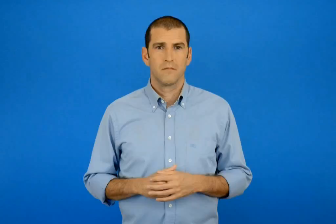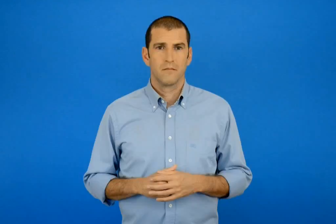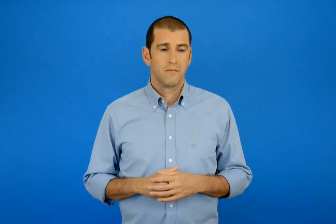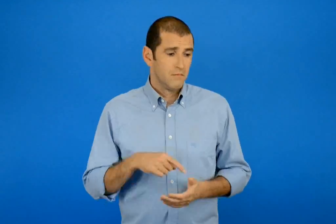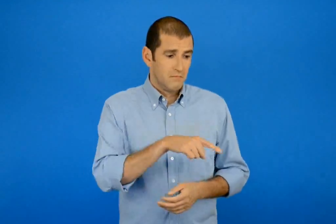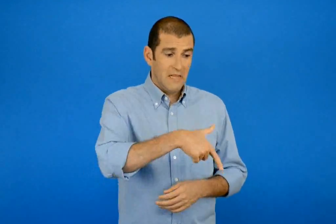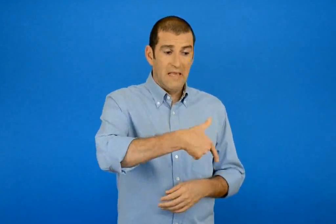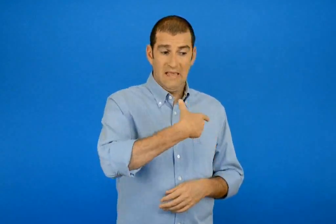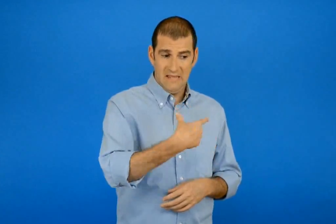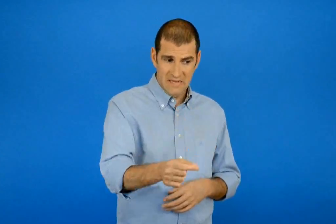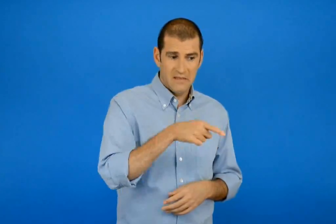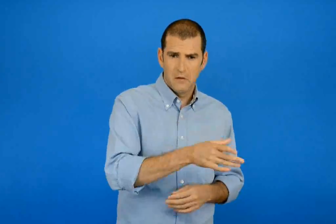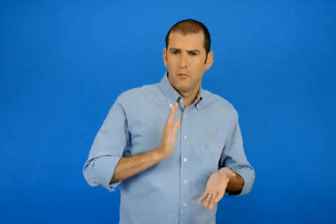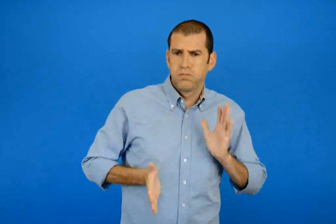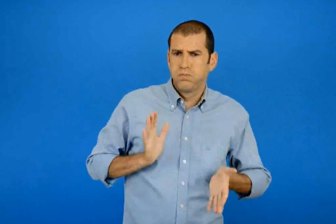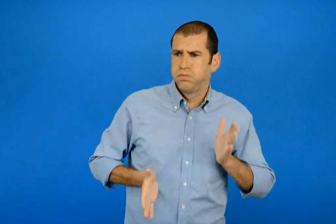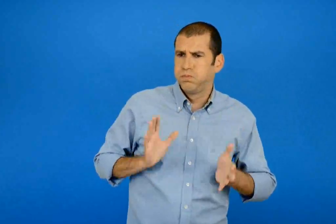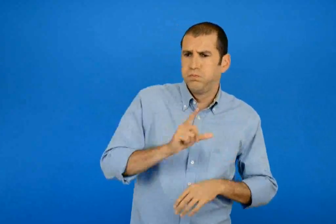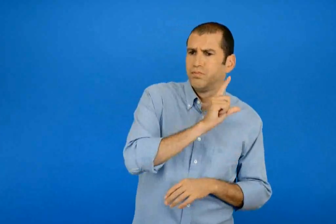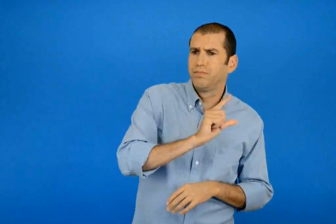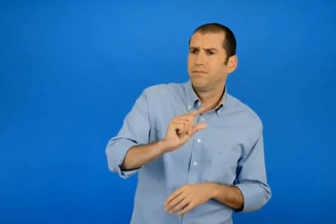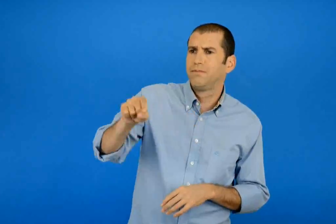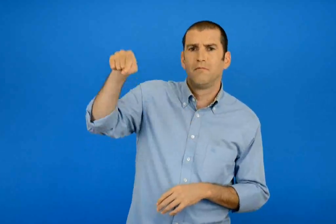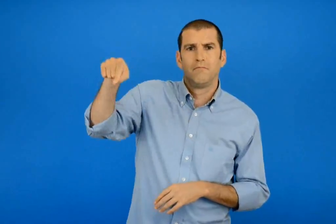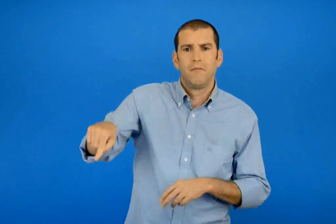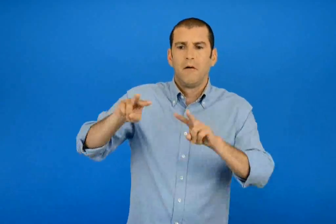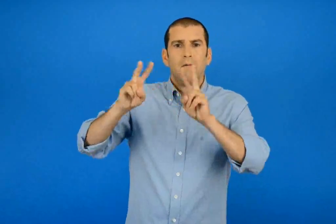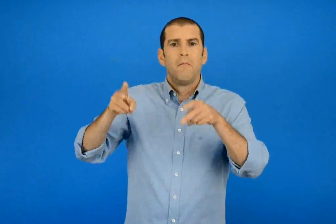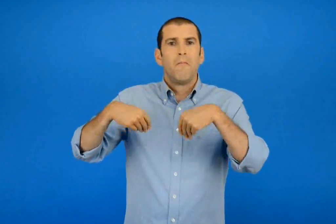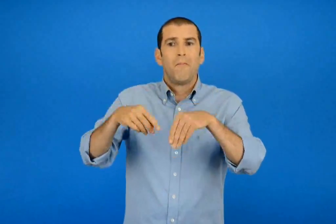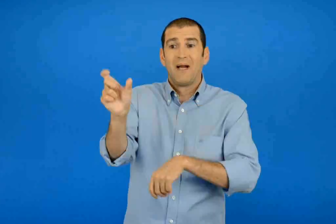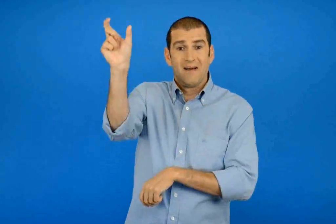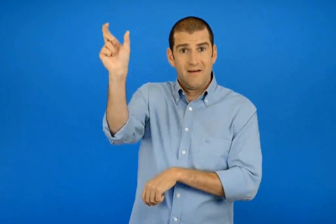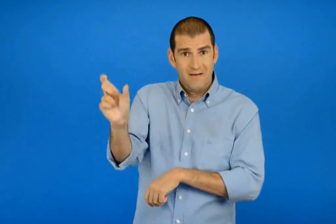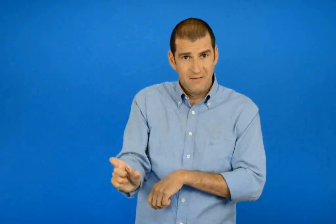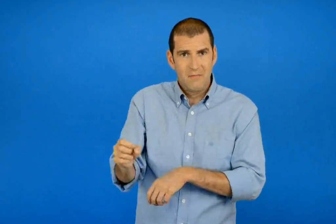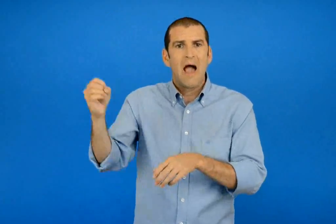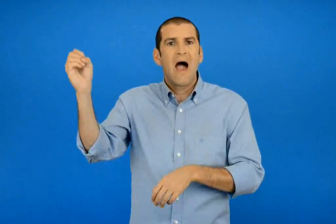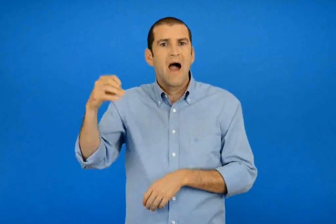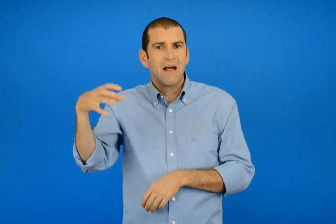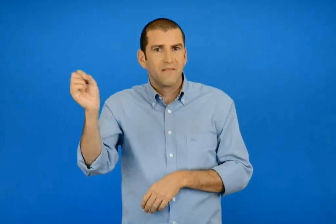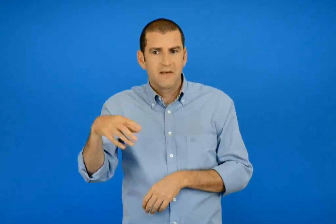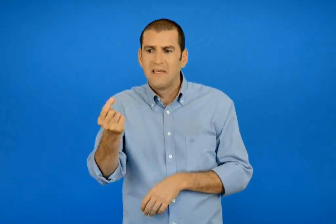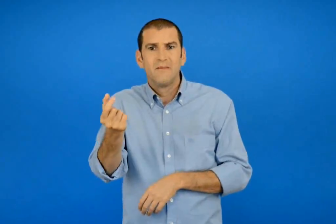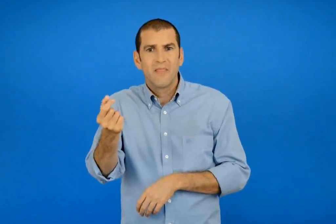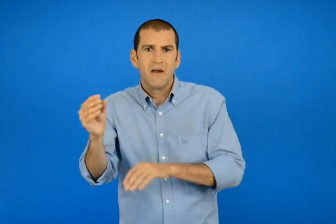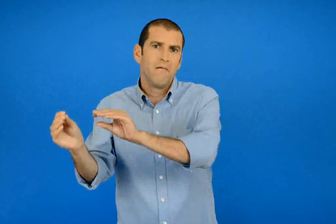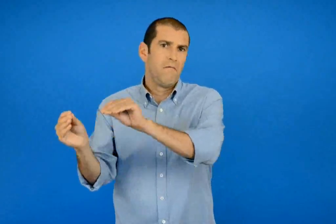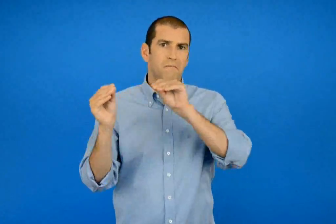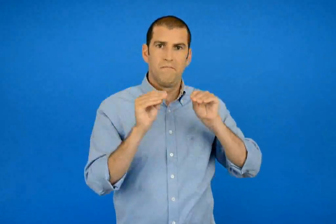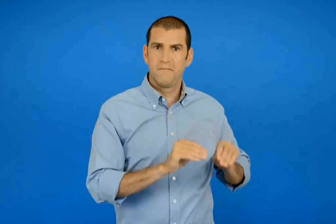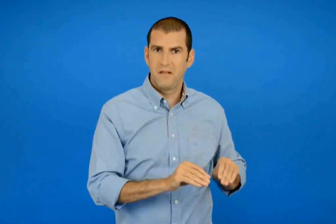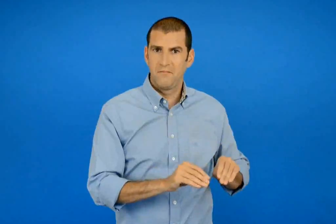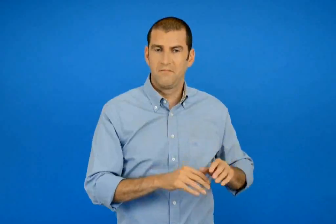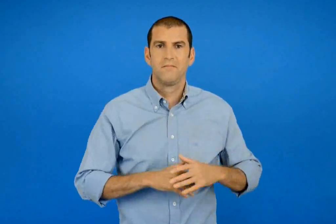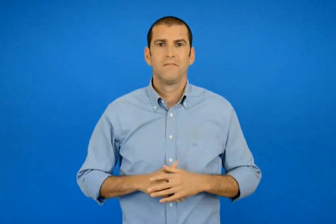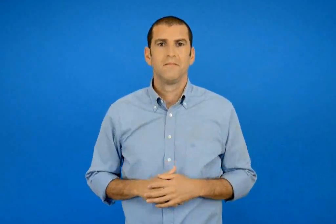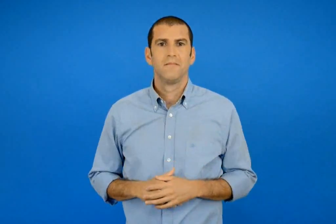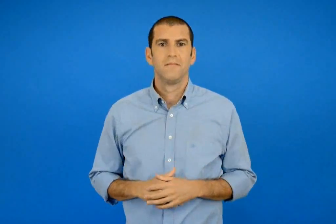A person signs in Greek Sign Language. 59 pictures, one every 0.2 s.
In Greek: τρέχα γιάννη στον μπακάλη φέρε αλεύρι σιμιγδάλι
